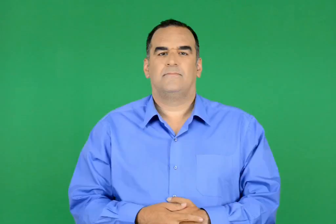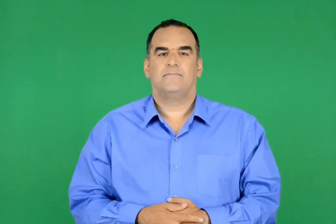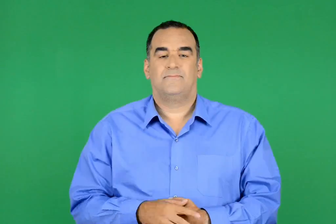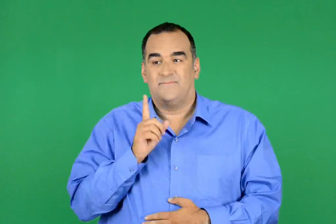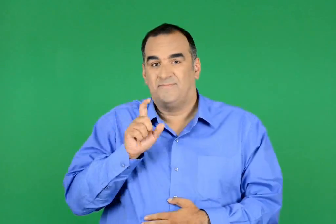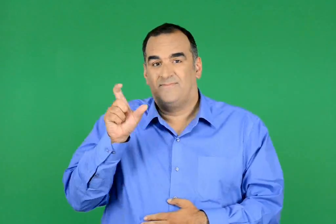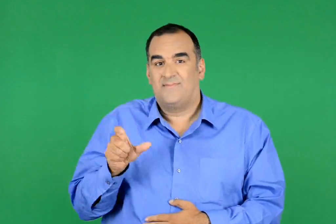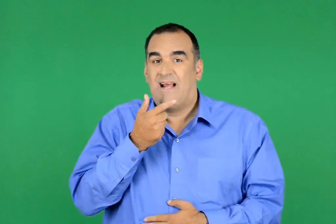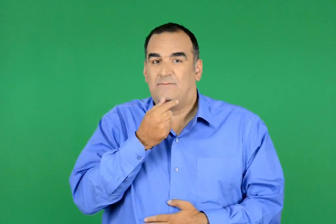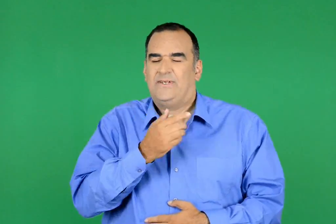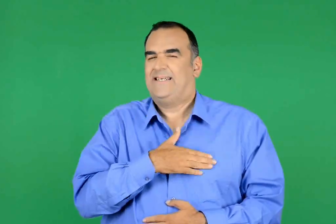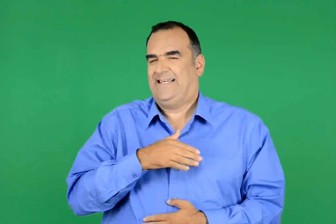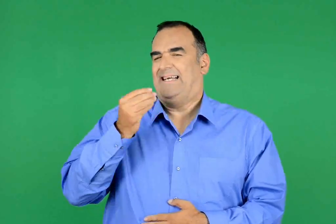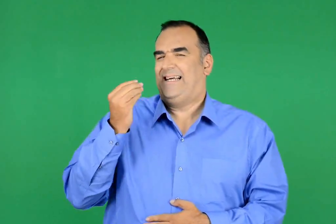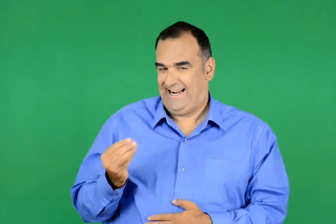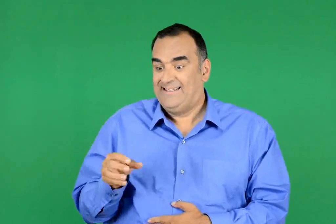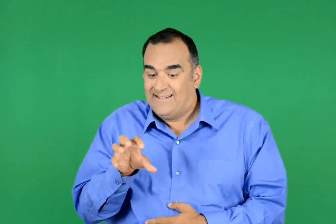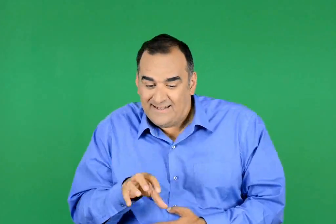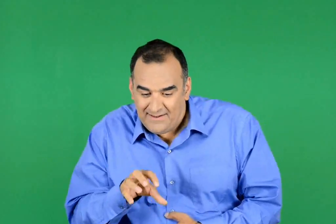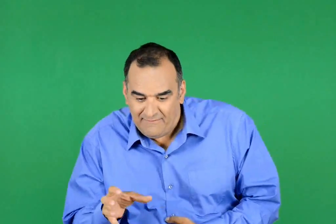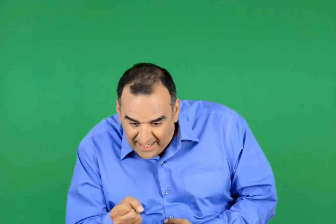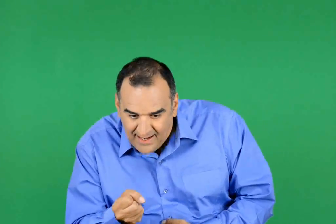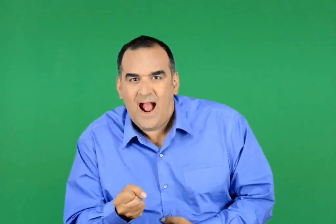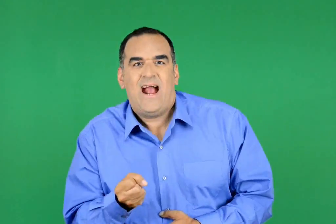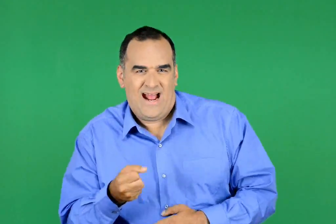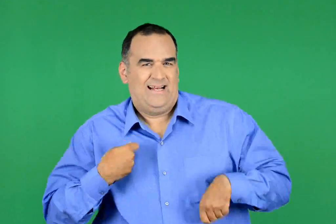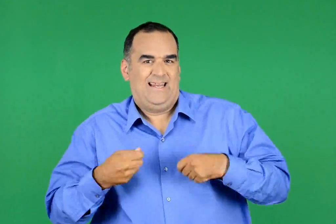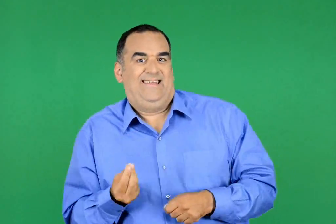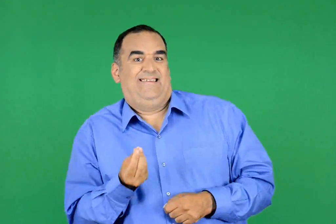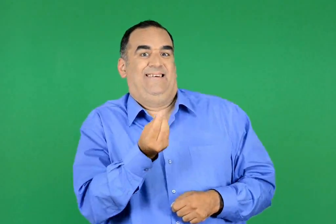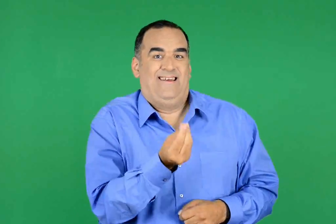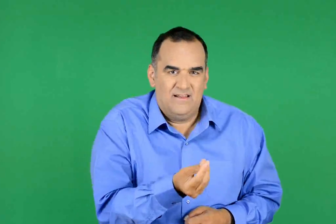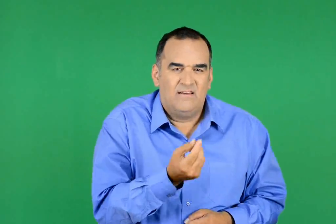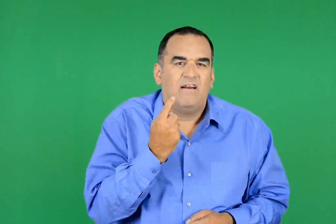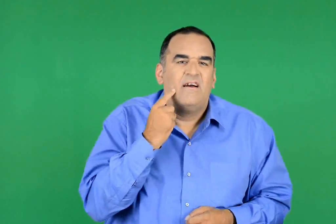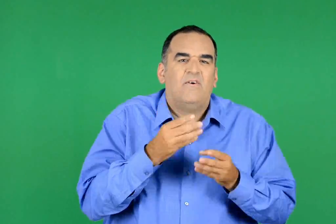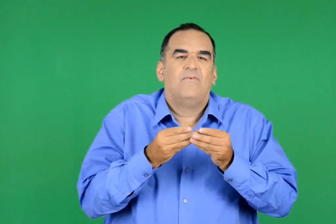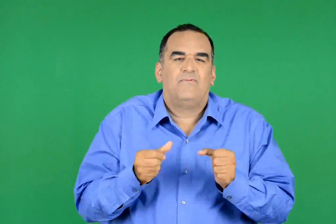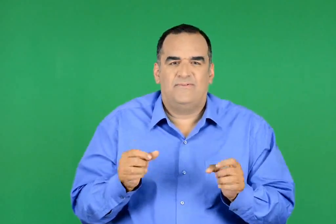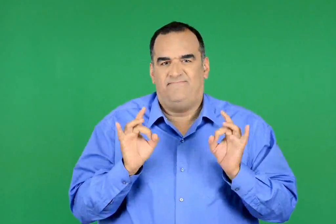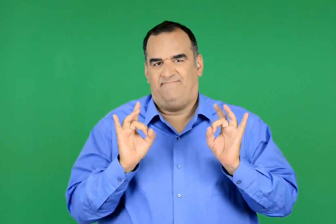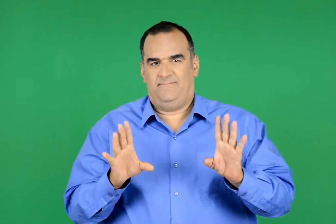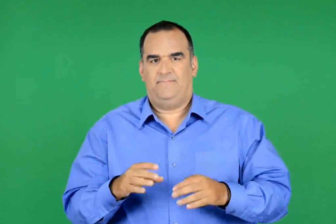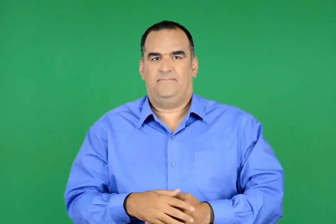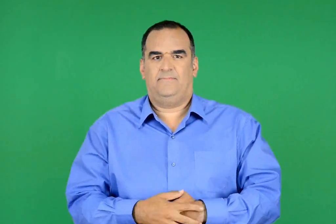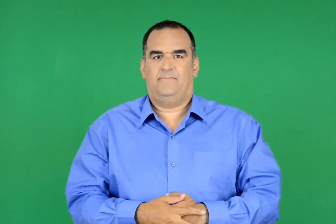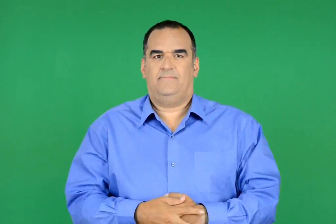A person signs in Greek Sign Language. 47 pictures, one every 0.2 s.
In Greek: η καλή ασπρούλα βρήκε λίγο και το πήγε του γκρινιάρη. μα δεν του έκαμε τίποτα
